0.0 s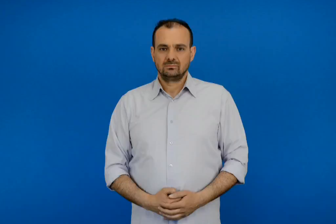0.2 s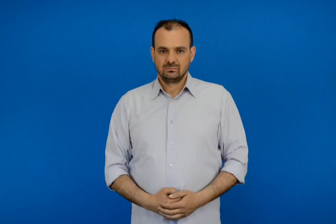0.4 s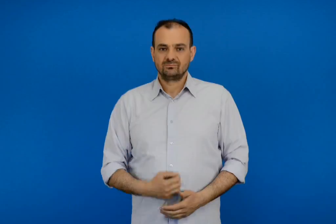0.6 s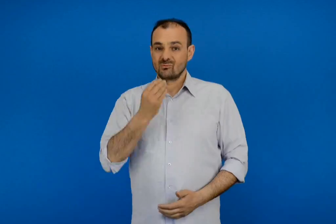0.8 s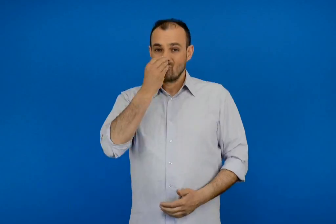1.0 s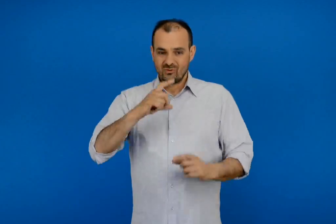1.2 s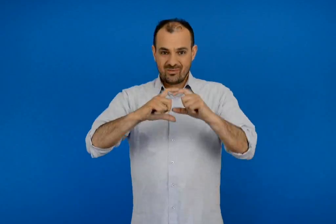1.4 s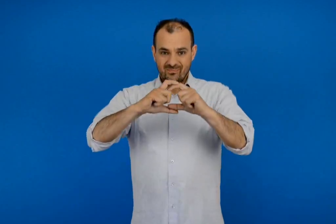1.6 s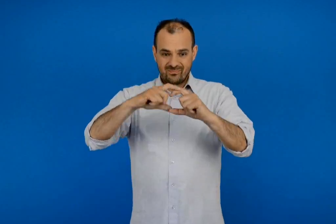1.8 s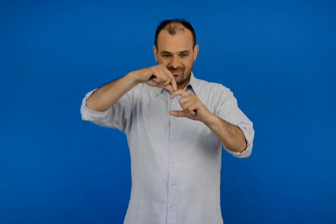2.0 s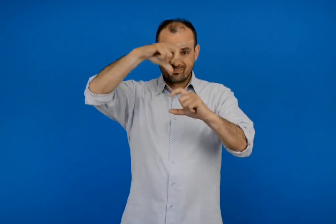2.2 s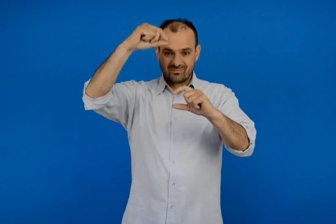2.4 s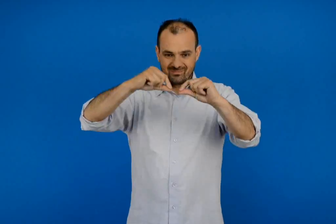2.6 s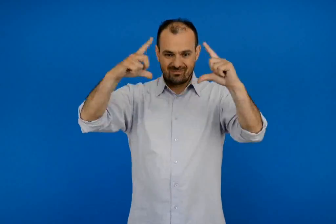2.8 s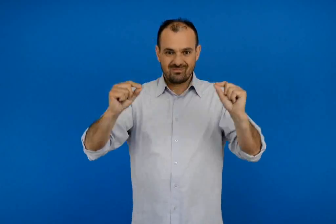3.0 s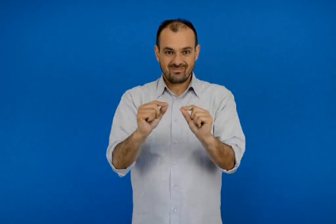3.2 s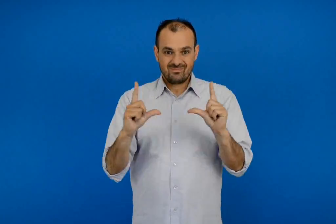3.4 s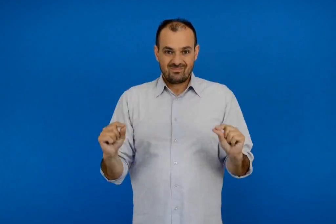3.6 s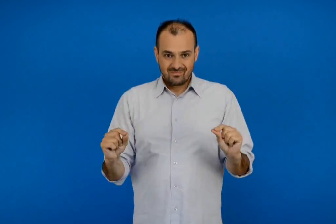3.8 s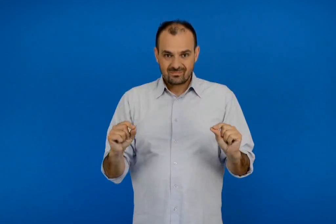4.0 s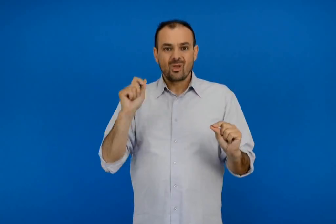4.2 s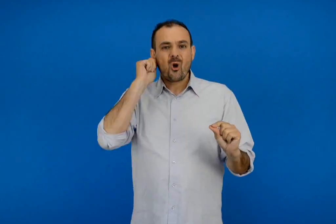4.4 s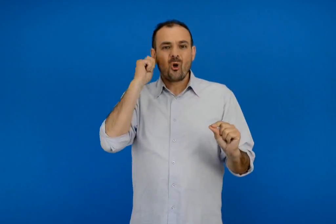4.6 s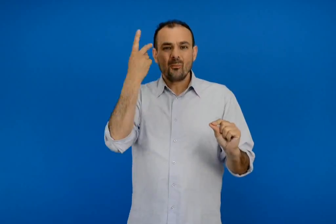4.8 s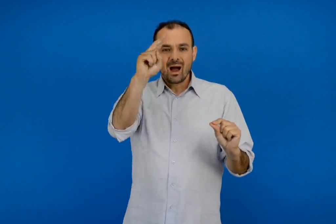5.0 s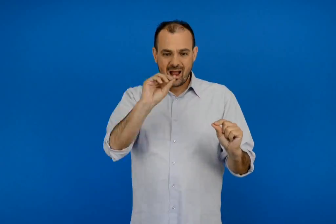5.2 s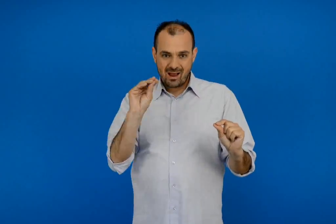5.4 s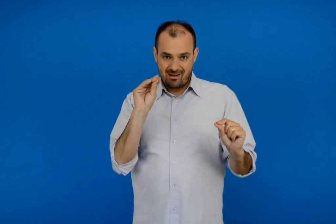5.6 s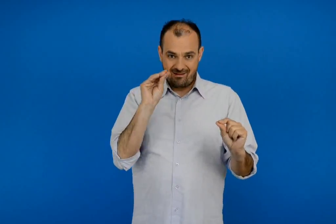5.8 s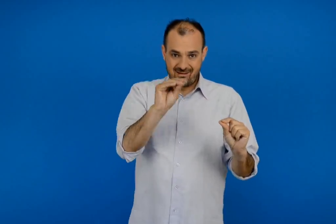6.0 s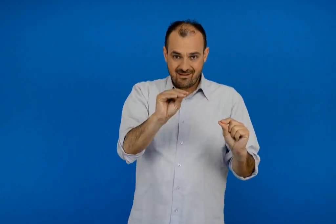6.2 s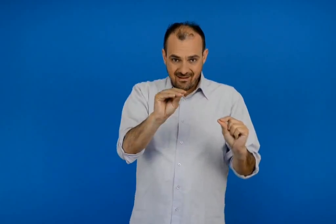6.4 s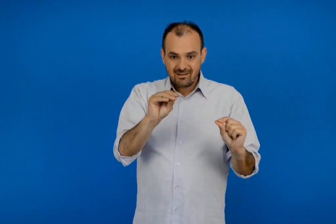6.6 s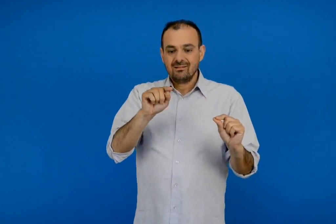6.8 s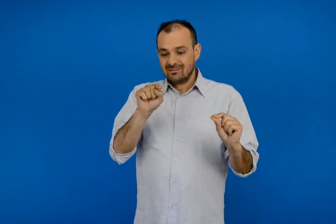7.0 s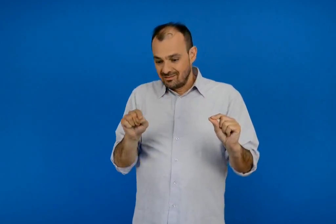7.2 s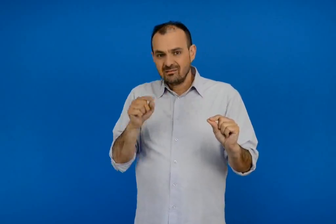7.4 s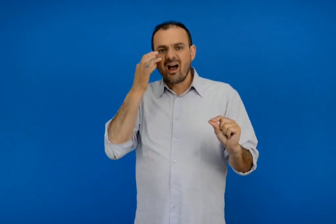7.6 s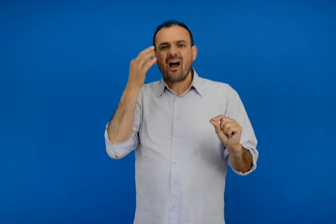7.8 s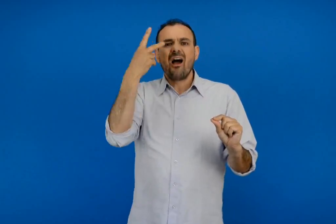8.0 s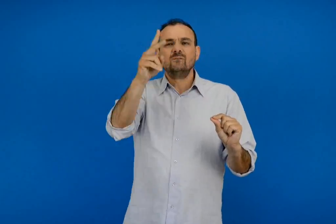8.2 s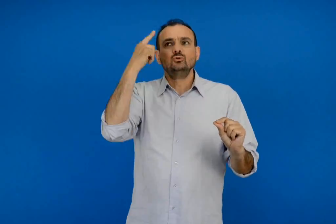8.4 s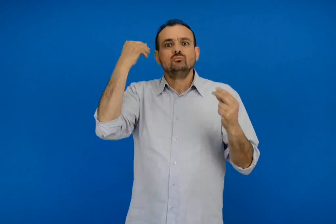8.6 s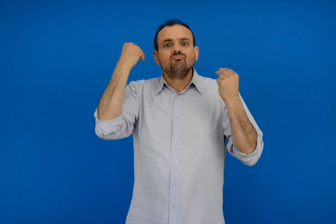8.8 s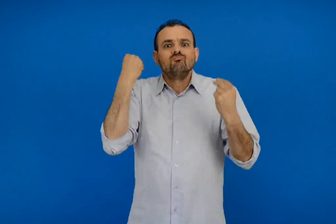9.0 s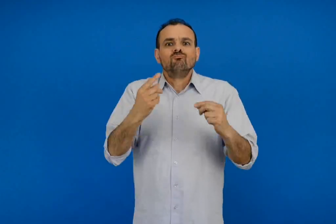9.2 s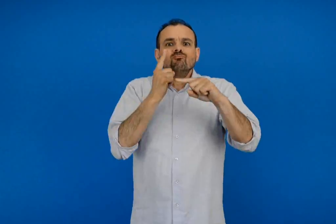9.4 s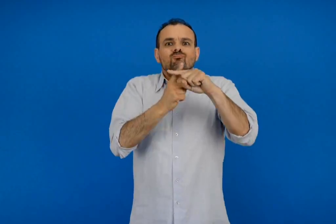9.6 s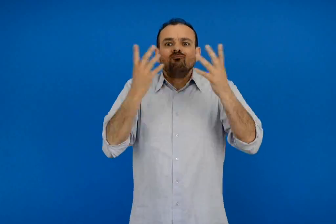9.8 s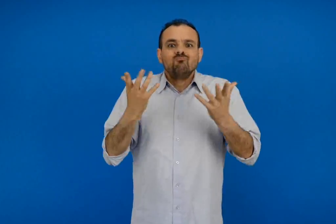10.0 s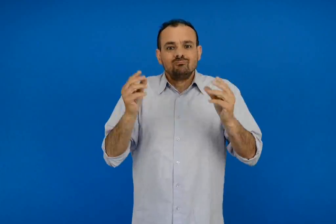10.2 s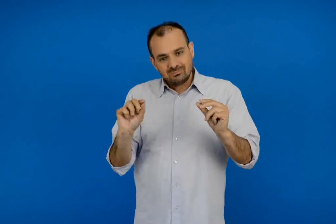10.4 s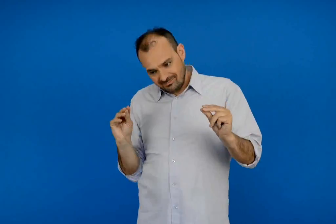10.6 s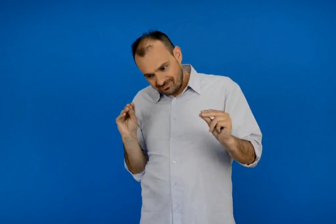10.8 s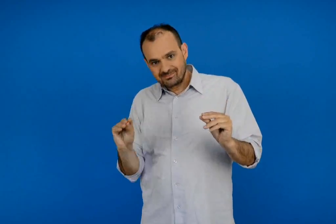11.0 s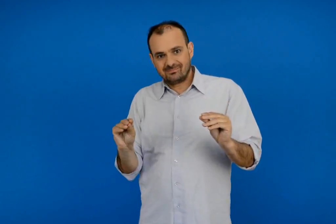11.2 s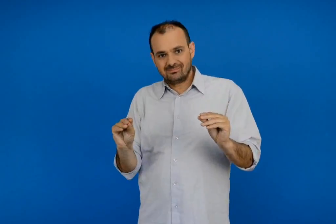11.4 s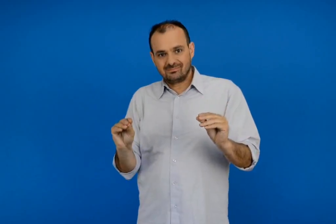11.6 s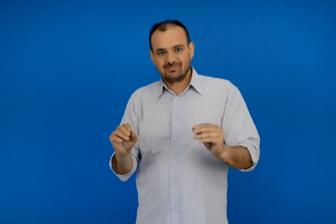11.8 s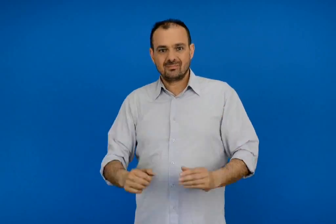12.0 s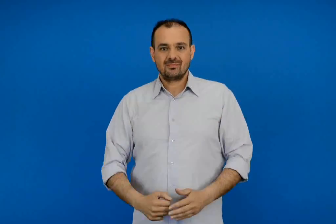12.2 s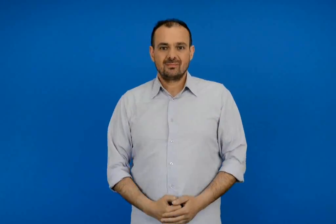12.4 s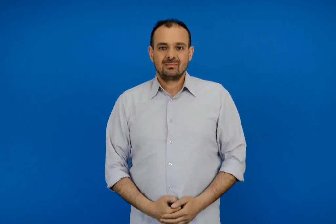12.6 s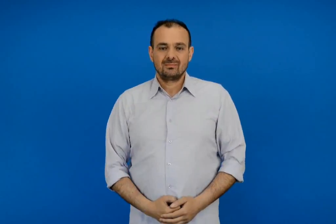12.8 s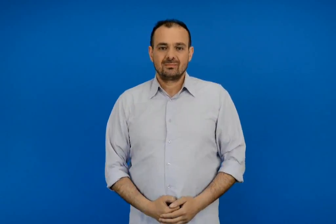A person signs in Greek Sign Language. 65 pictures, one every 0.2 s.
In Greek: γράψε το όνομα σου στο κέντρο του λουλουδιού και κάτι καλό για τον εαυτό σου σε εάν πέταλο
